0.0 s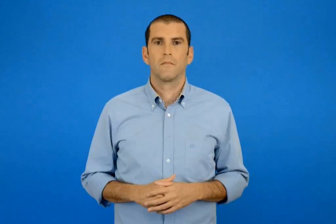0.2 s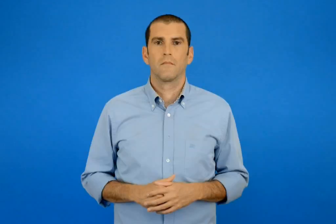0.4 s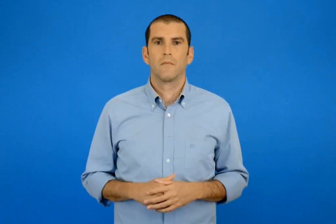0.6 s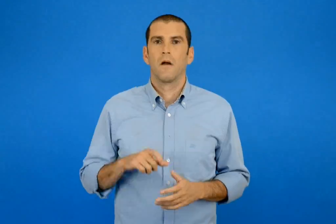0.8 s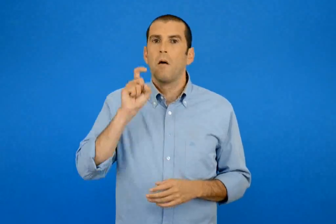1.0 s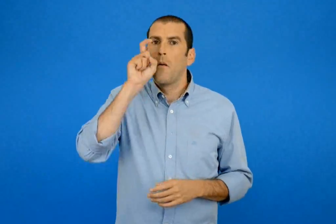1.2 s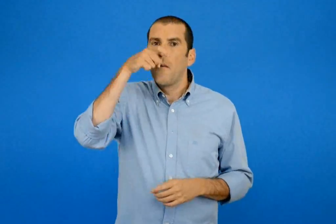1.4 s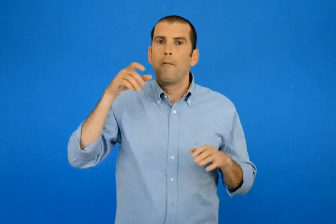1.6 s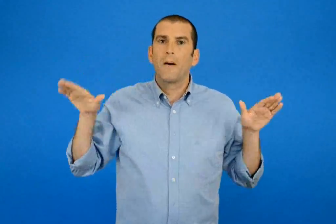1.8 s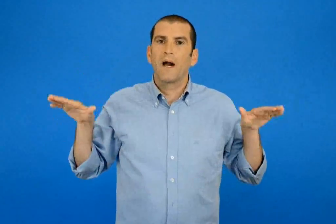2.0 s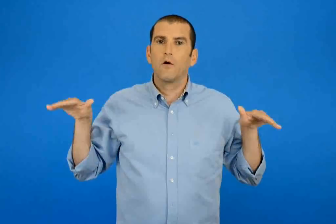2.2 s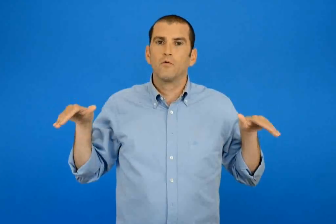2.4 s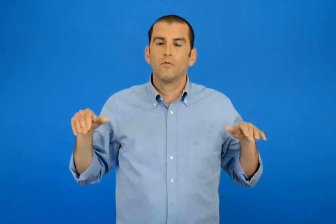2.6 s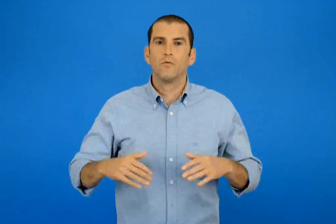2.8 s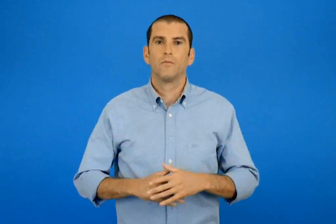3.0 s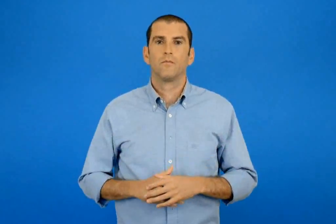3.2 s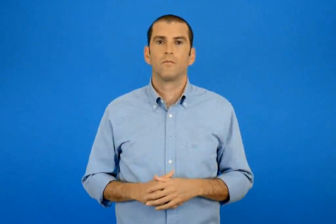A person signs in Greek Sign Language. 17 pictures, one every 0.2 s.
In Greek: ο παπαγάλος
